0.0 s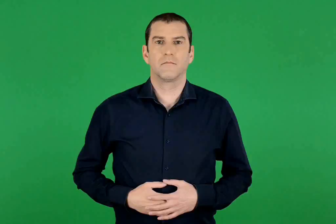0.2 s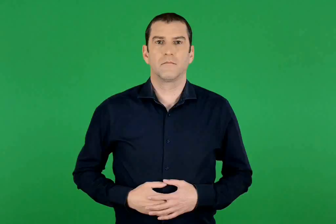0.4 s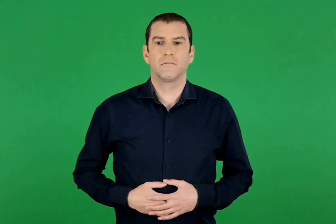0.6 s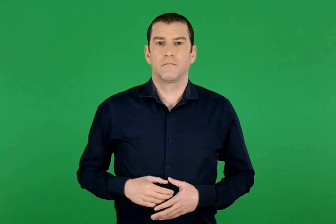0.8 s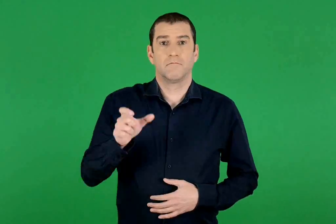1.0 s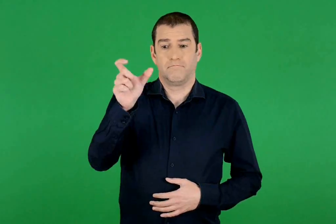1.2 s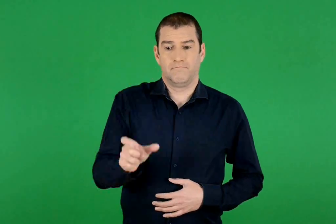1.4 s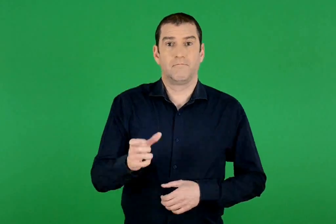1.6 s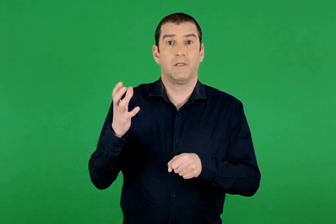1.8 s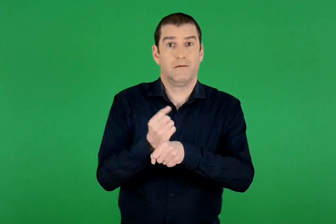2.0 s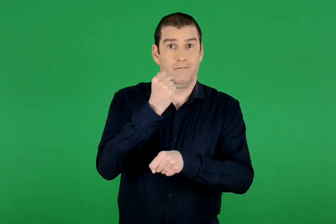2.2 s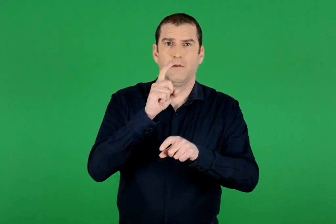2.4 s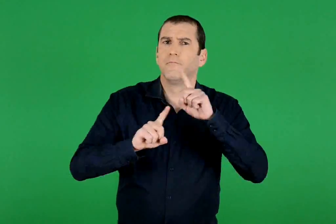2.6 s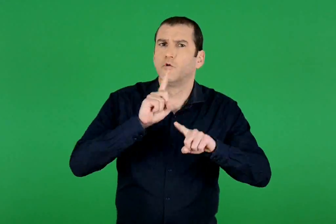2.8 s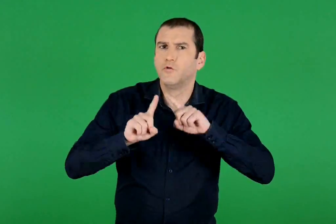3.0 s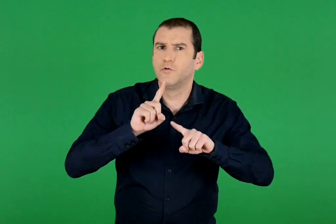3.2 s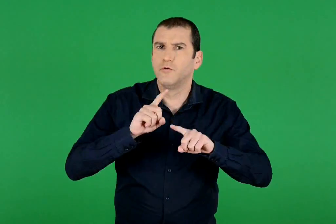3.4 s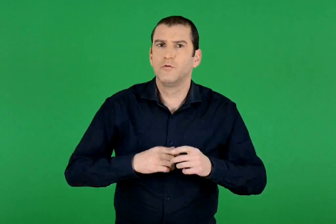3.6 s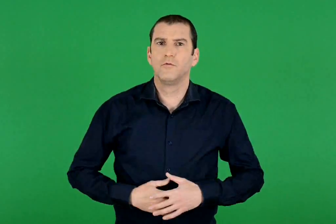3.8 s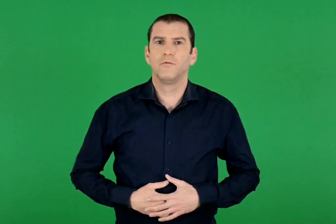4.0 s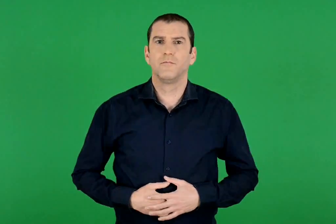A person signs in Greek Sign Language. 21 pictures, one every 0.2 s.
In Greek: ποιος είναι ο νικητής ;
